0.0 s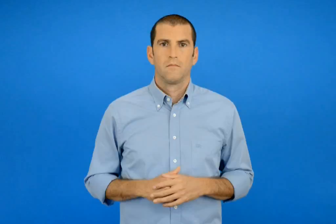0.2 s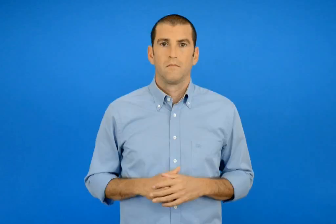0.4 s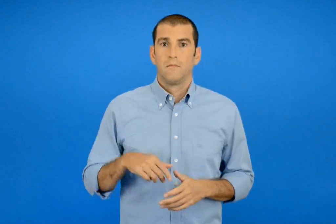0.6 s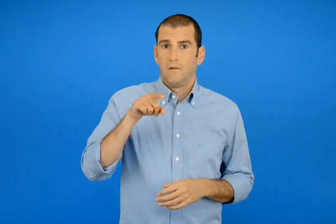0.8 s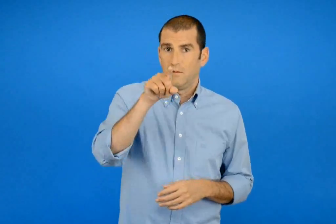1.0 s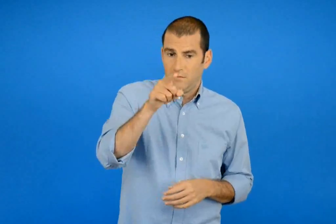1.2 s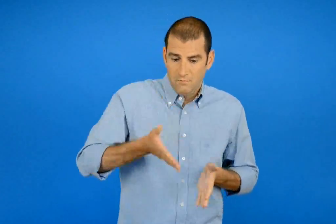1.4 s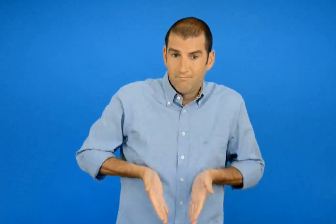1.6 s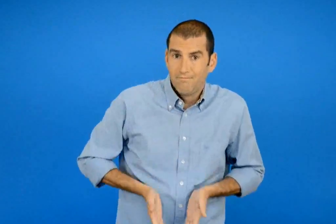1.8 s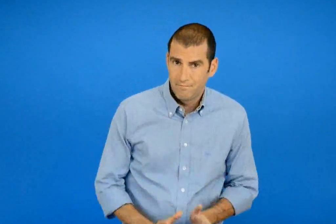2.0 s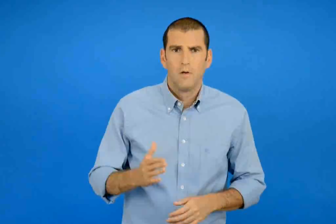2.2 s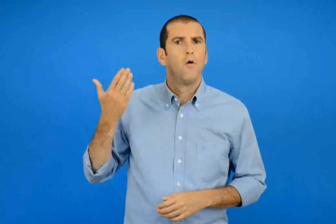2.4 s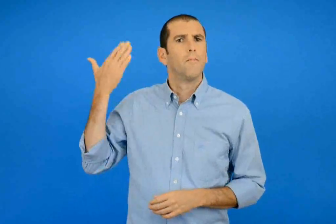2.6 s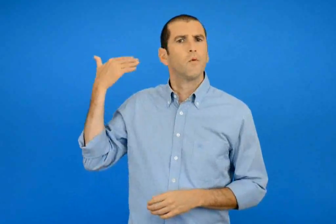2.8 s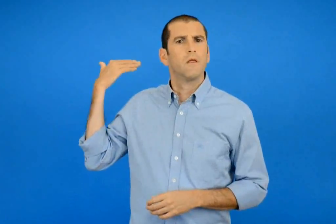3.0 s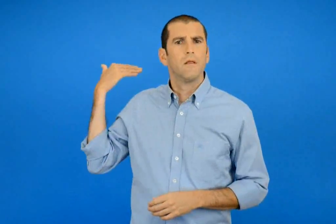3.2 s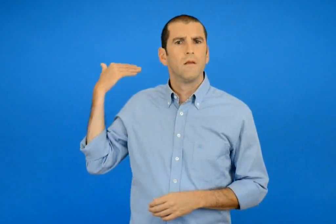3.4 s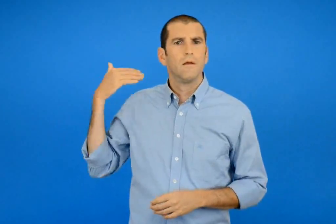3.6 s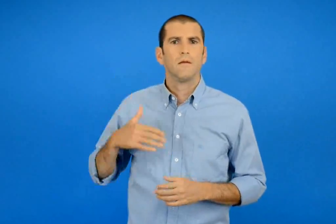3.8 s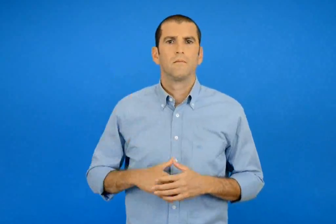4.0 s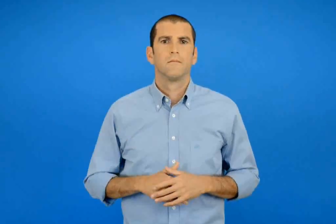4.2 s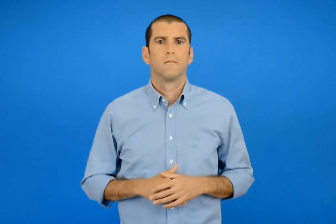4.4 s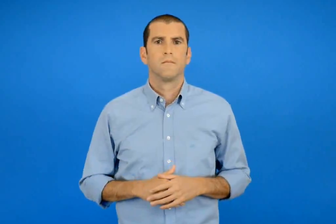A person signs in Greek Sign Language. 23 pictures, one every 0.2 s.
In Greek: ποτέ γεννήθηκες ;
